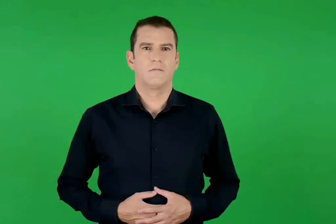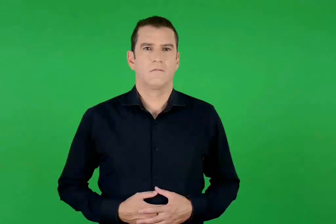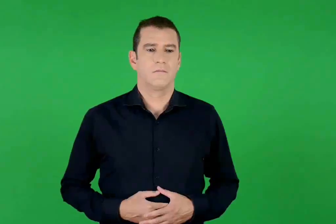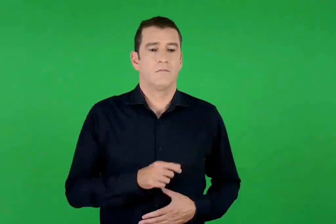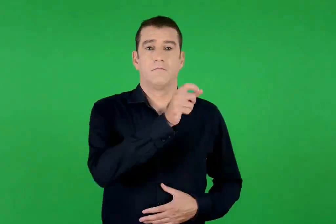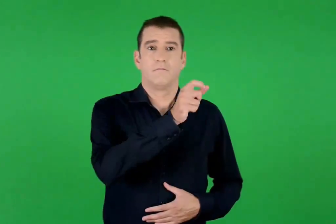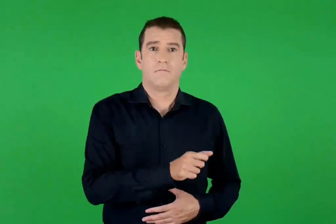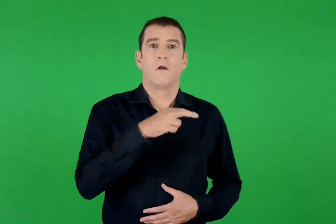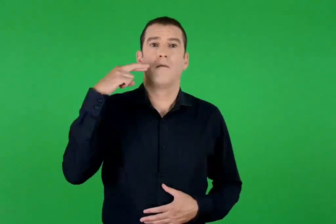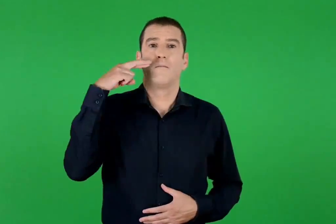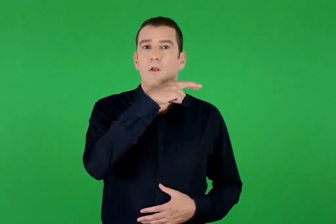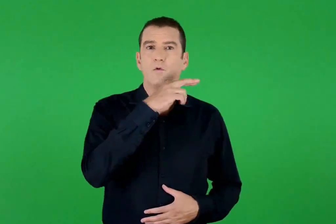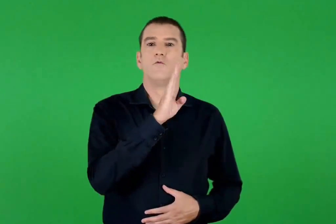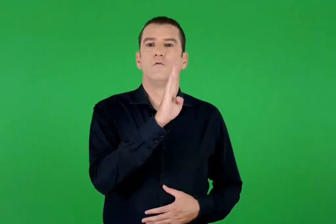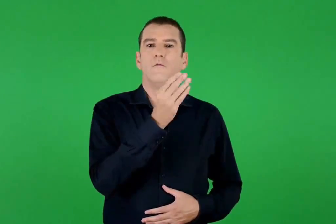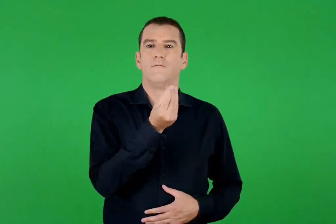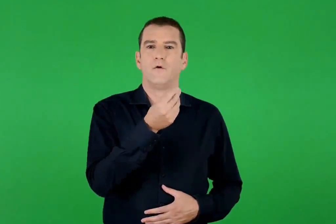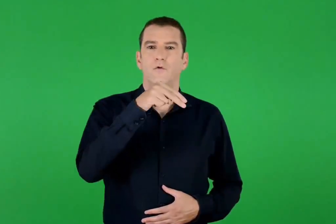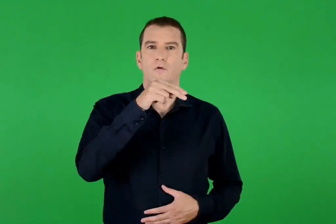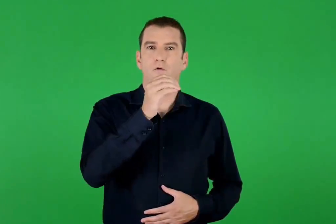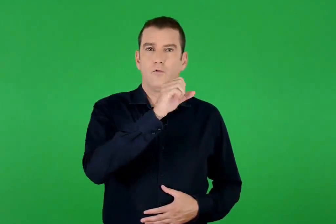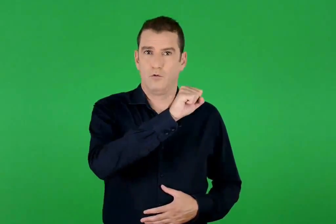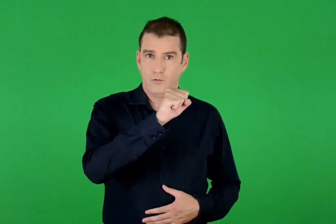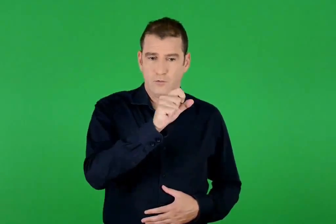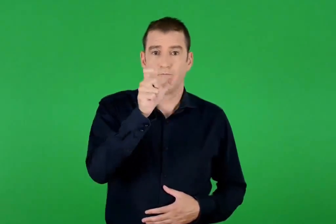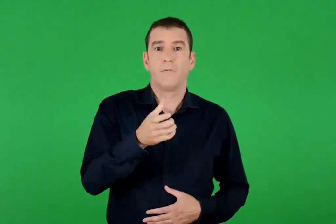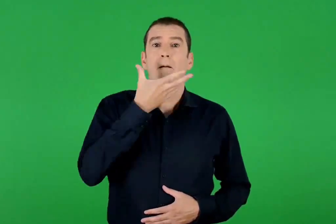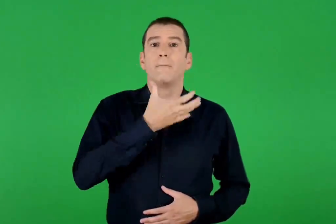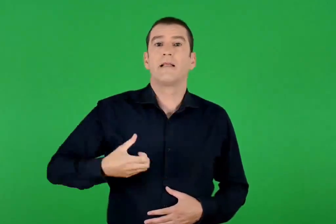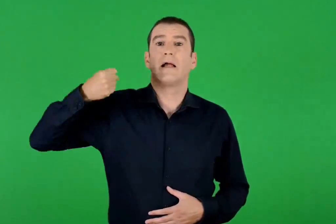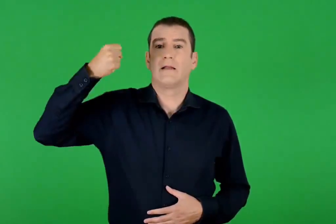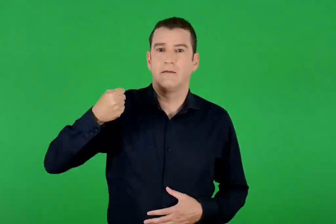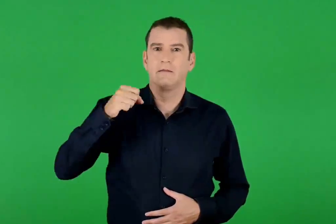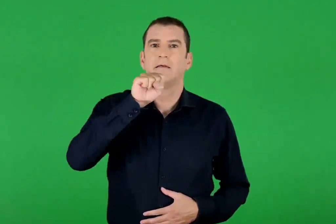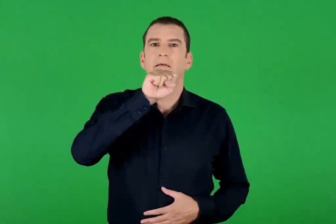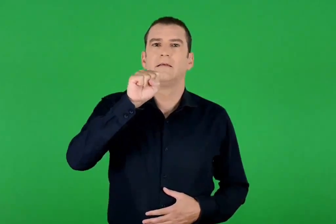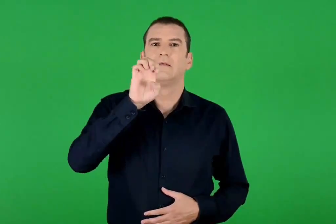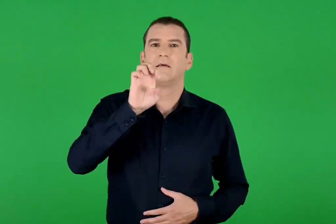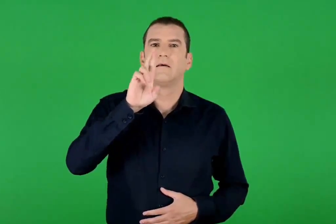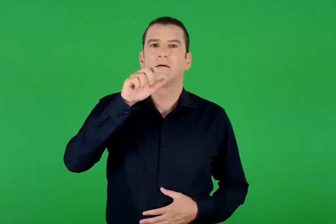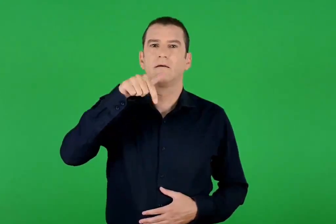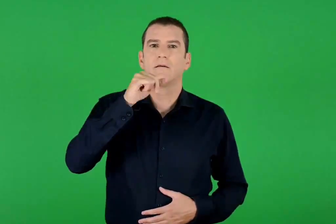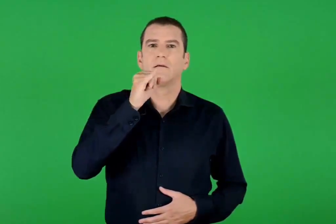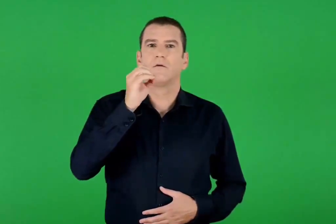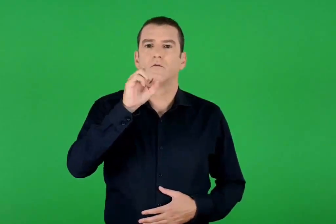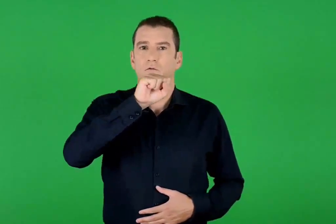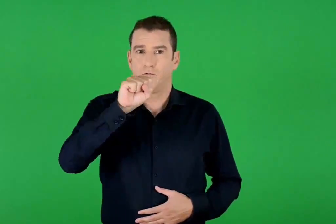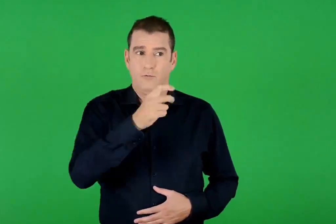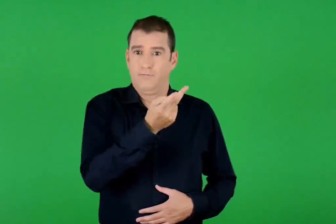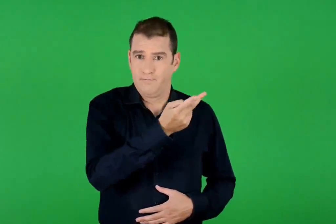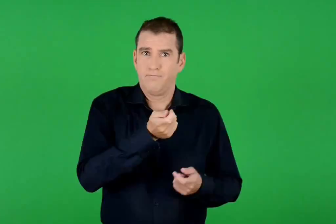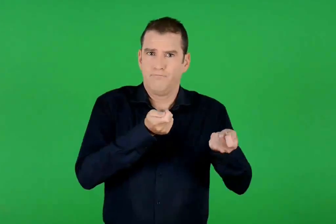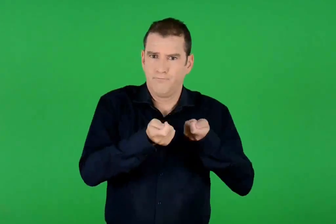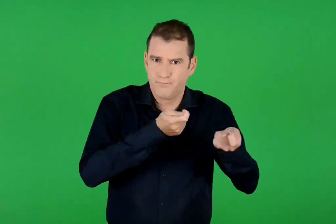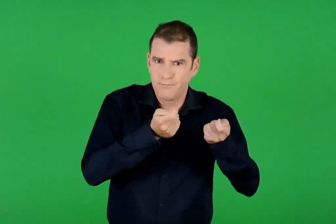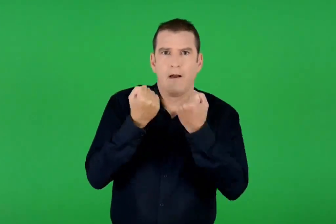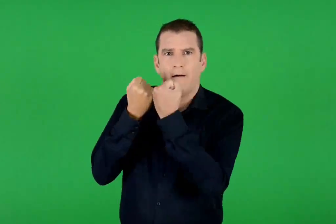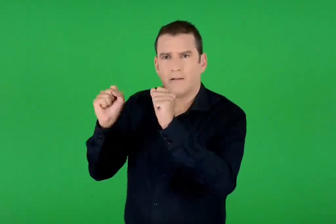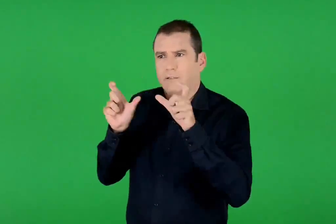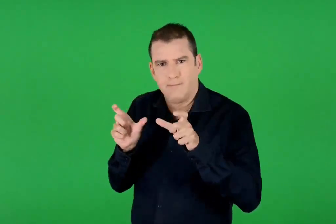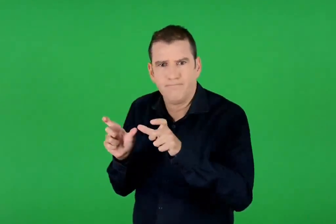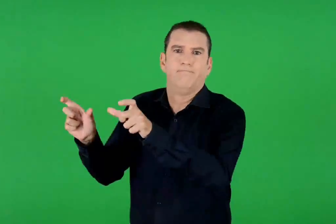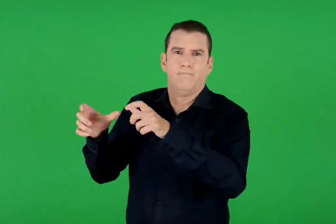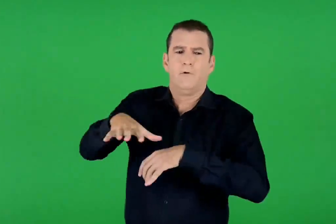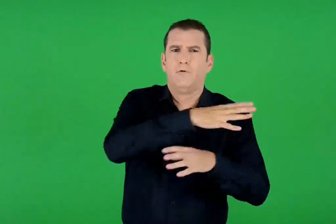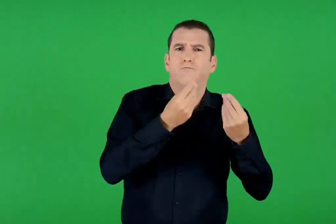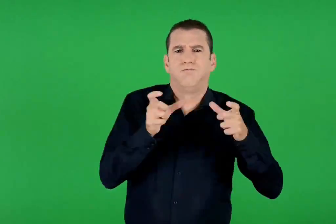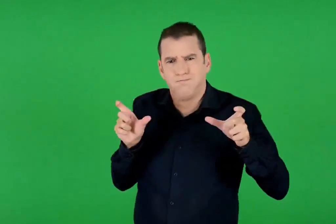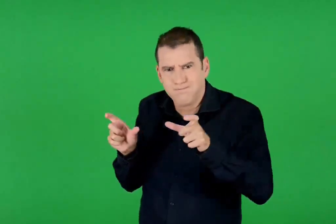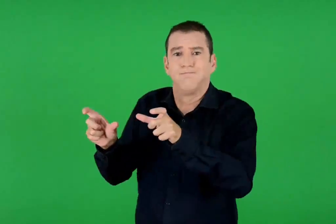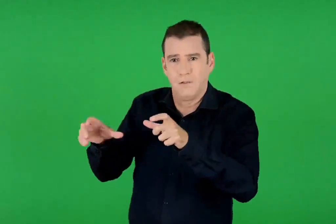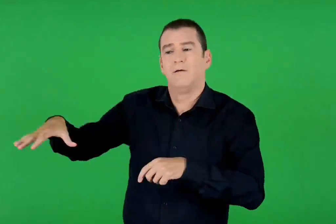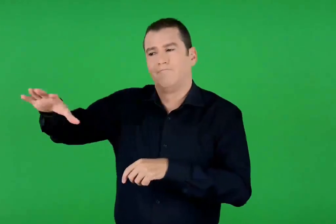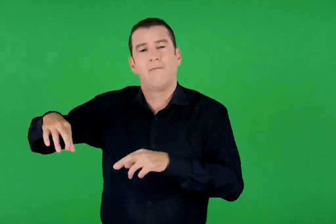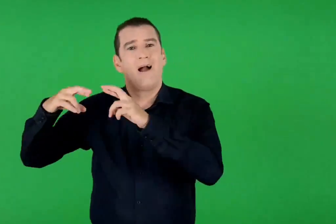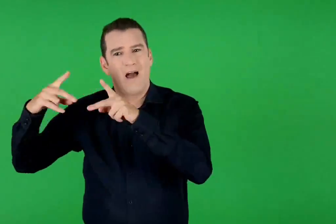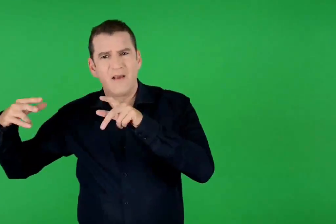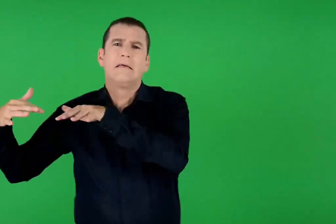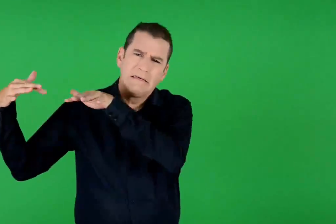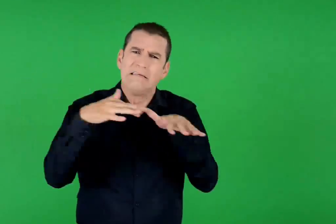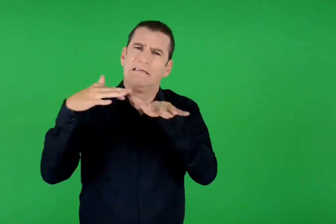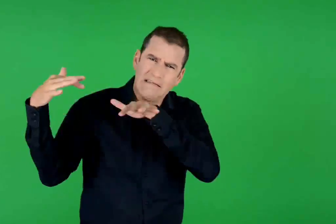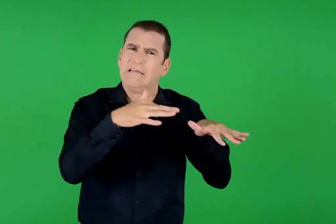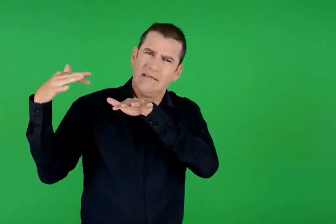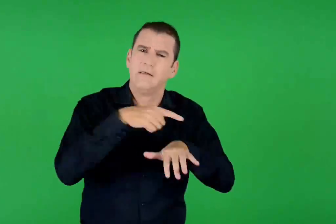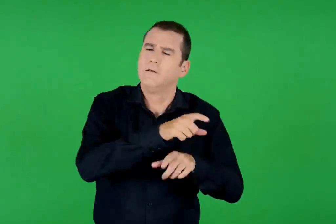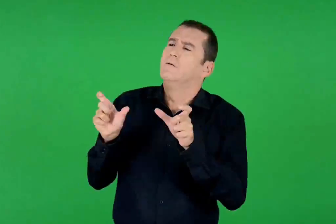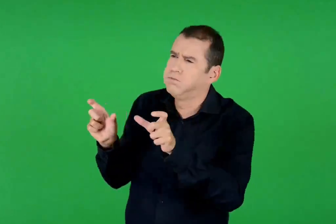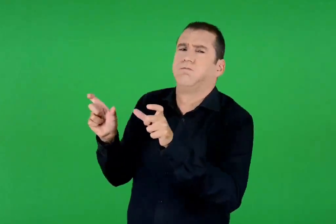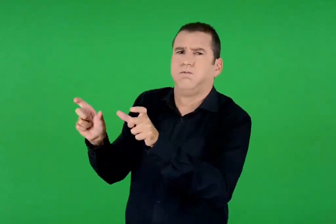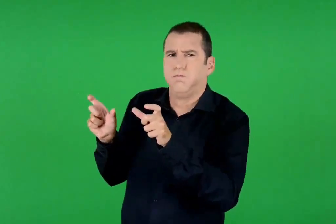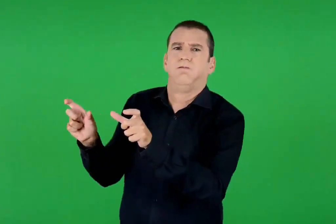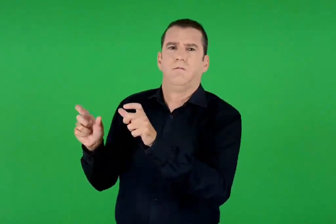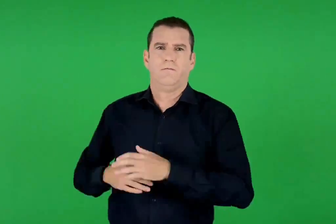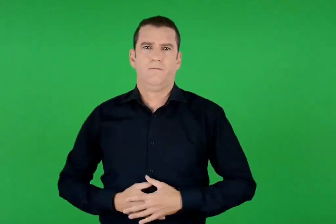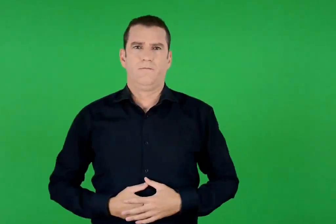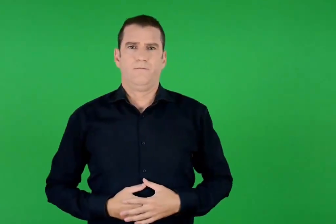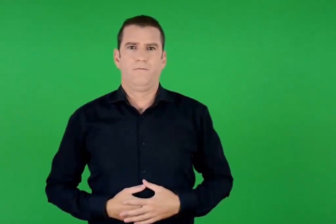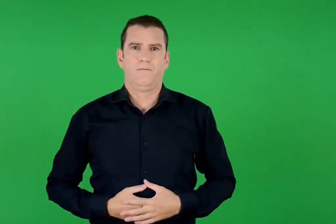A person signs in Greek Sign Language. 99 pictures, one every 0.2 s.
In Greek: ο πρωθυπουργός βώνος και ο πατριάρχης σέργιος οργάνωσαν υπεράνθρωπη αντίσταση και απέκρουσαν τις σφοδρές επιθέσεις των εχθρών
